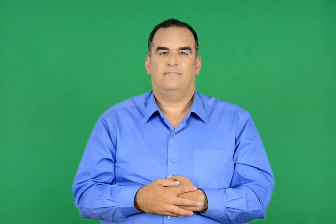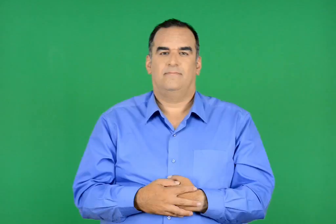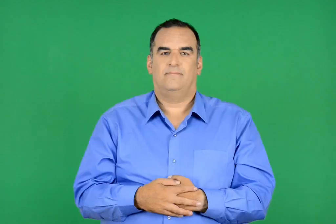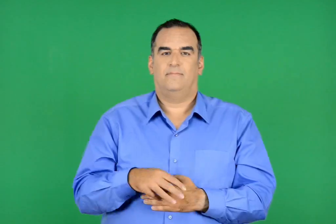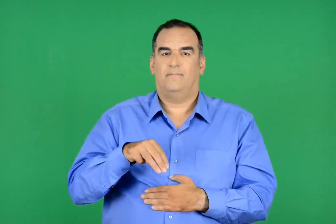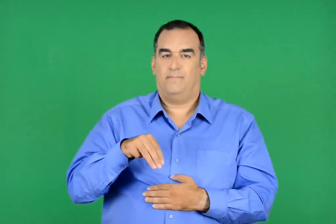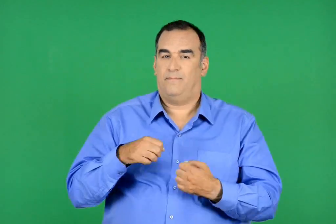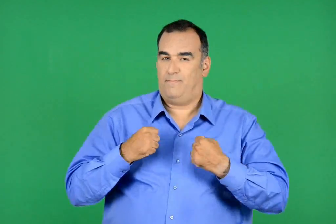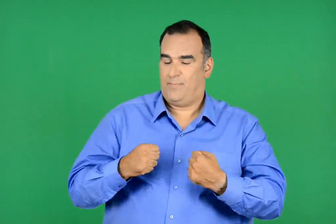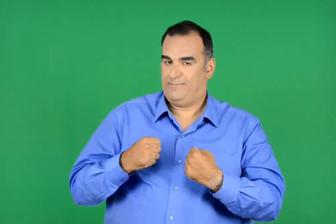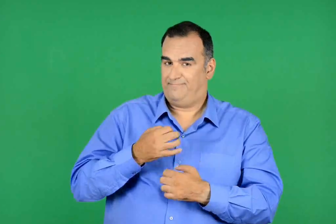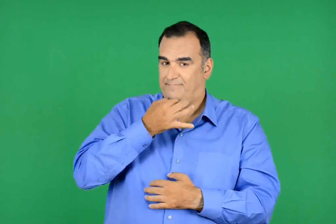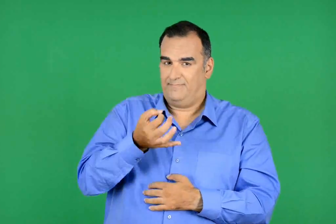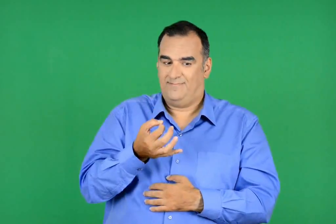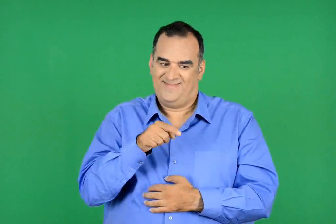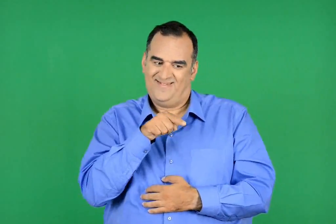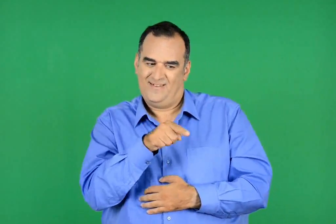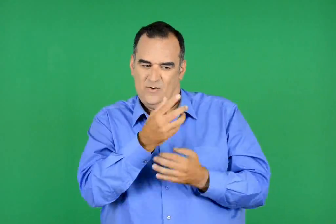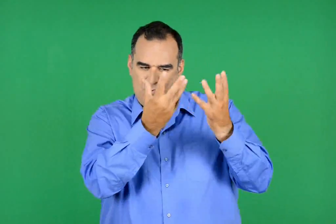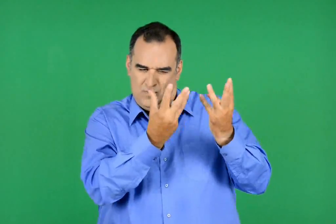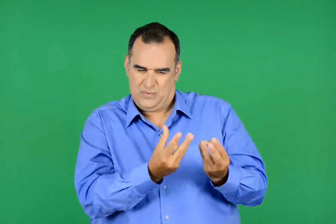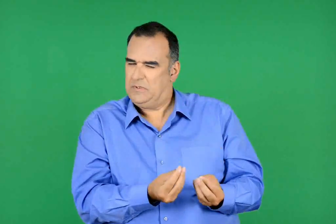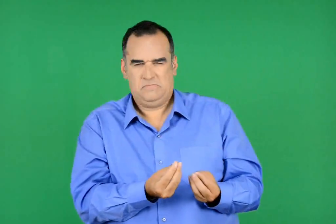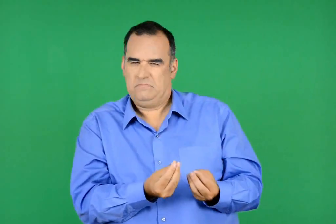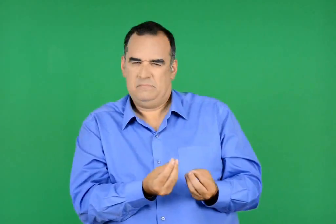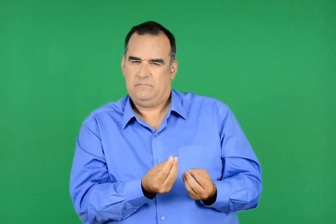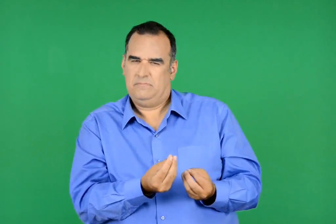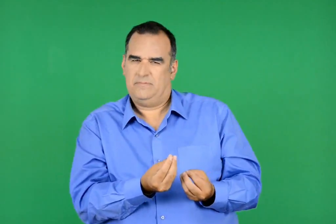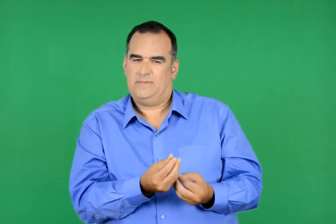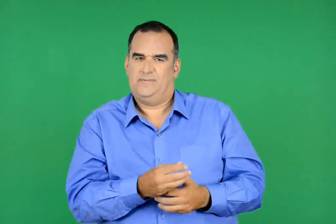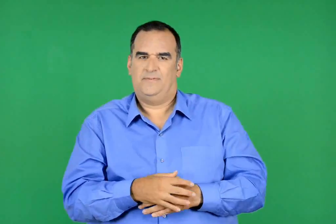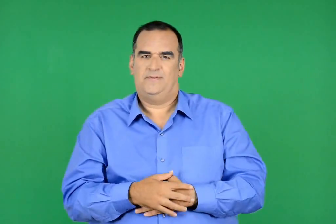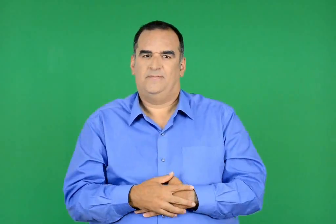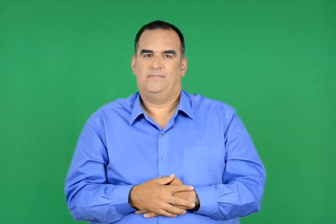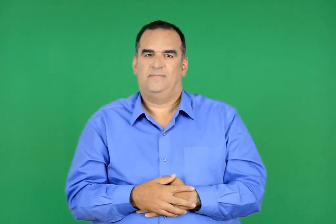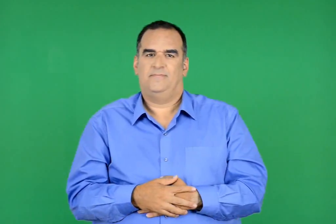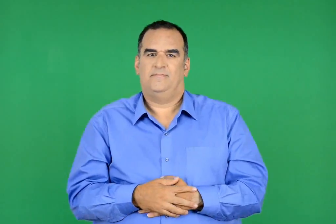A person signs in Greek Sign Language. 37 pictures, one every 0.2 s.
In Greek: δε θα µείνει ακόµη για πολύ εκεί κάτω , είπε ο μπόγκι
